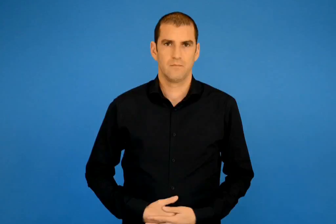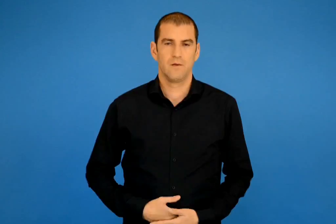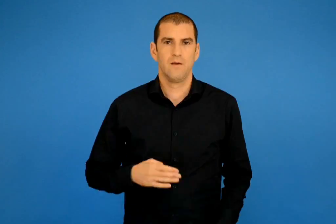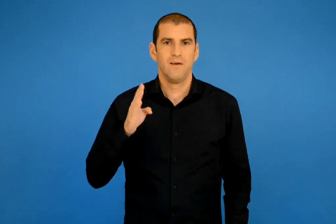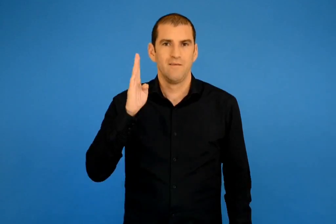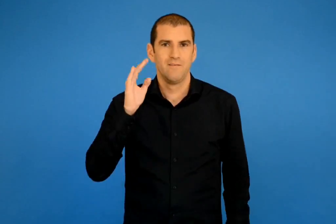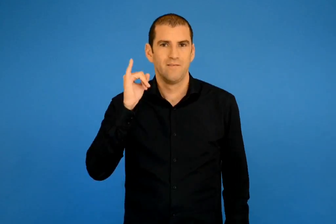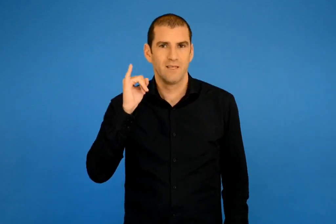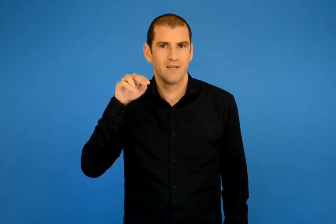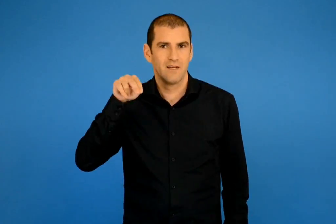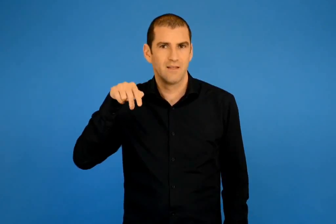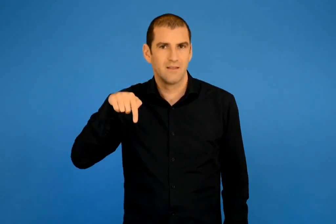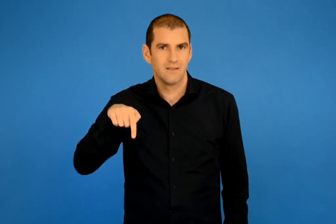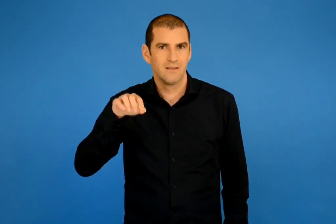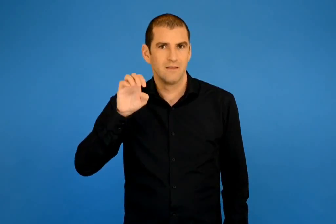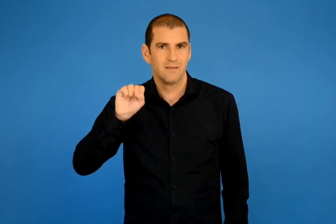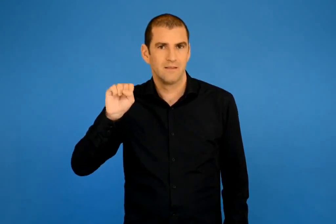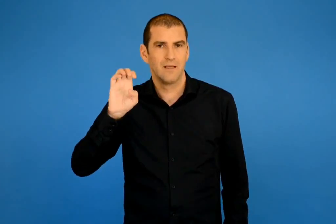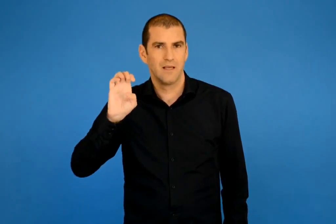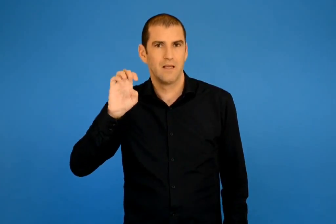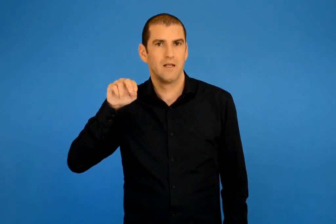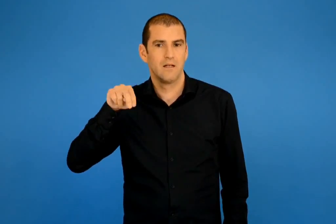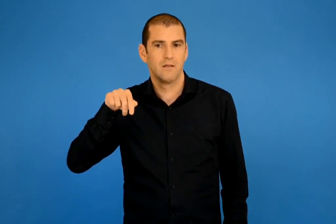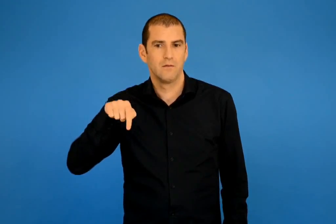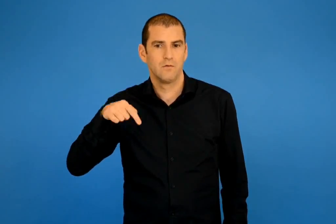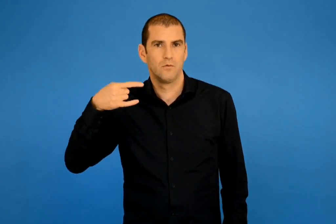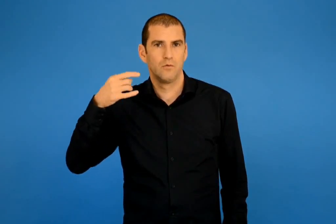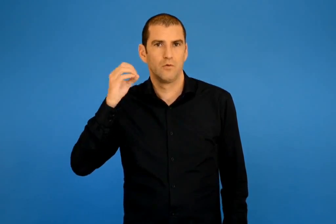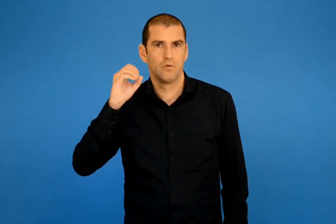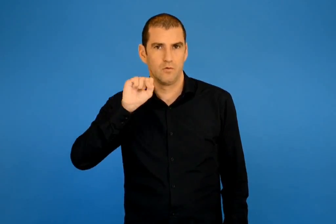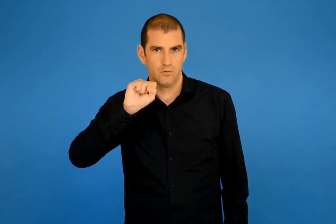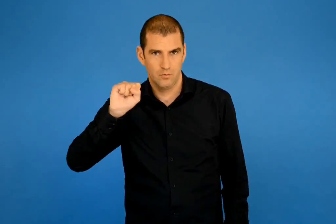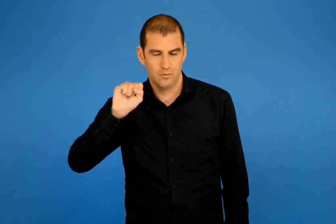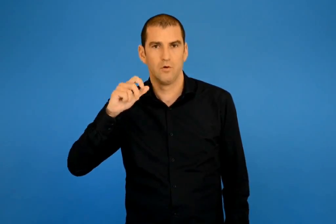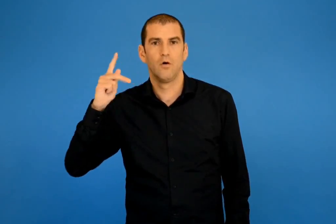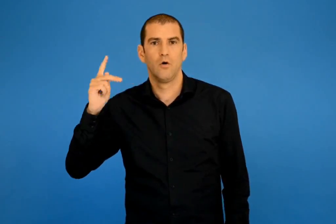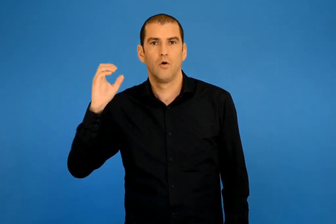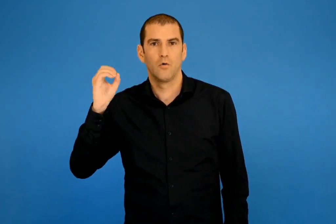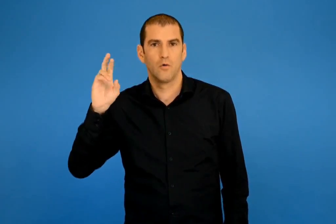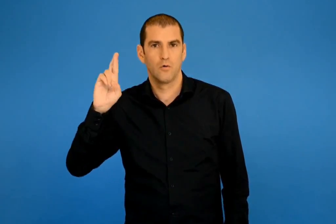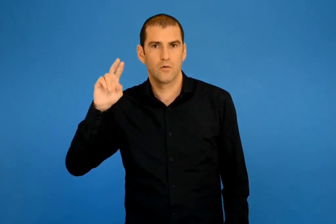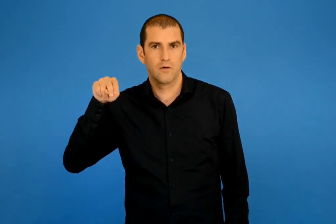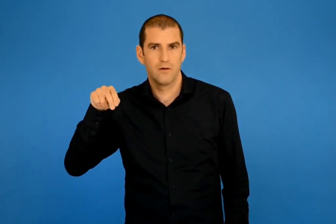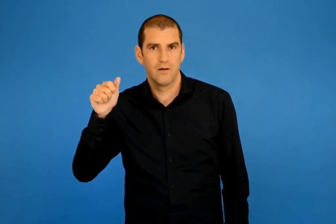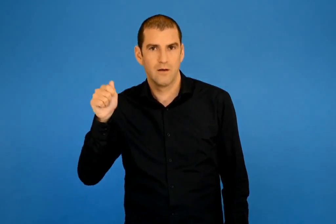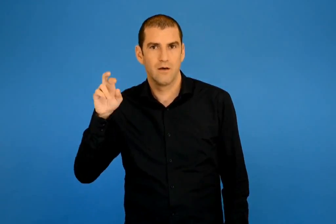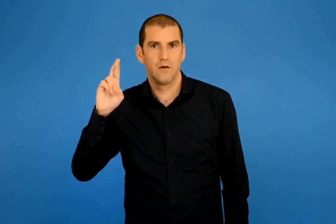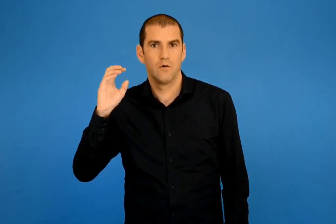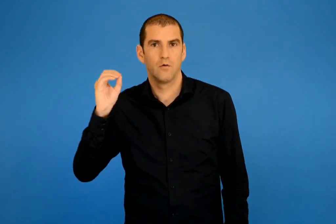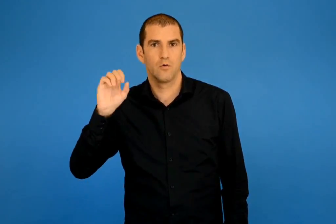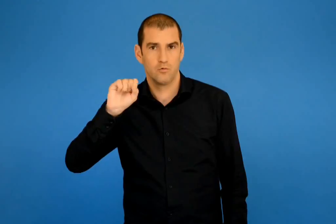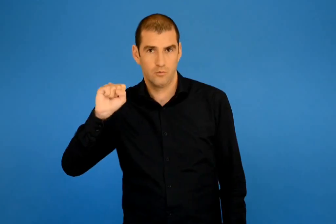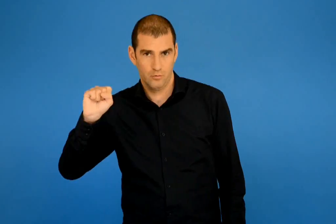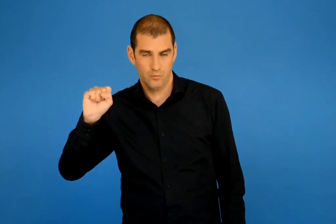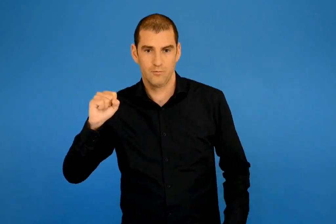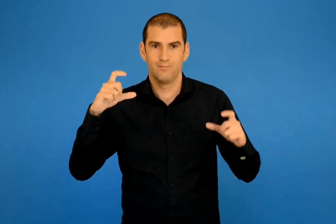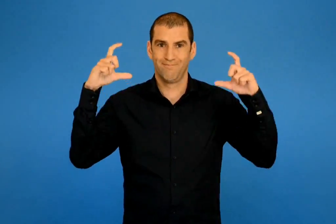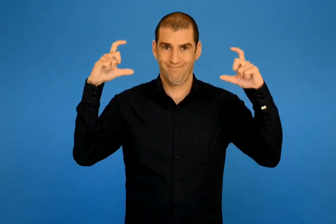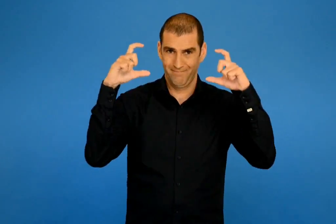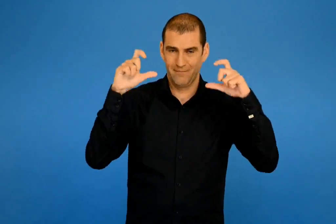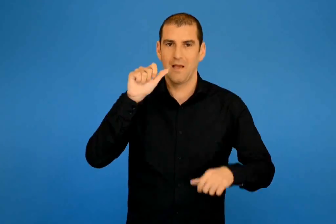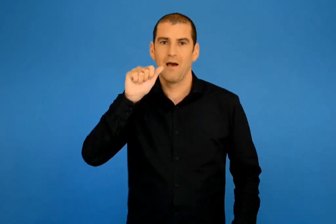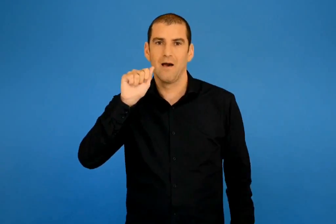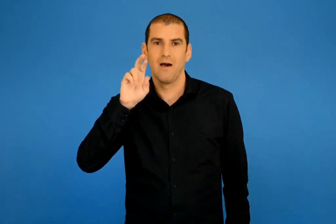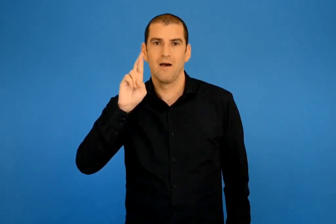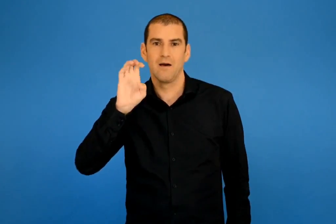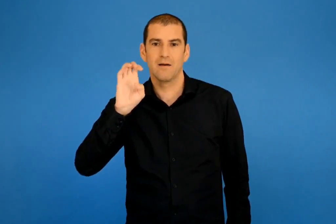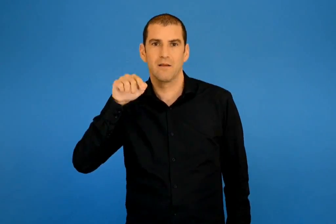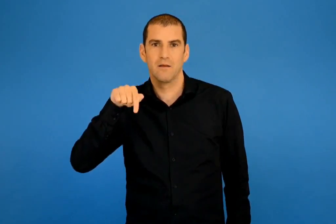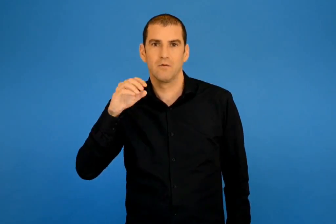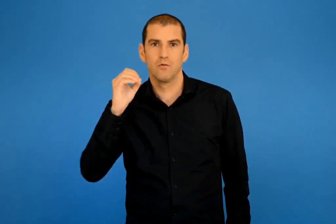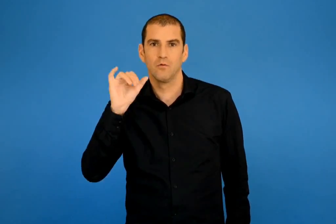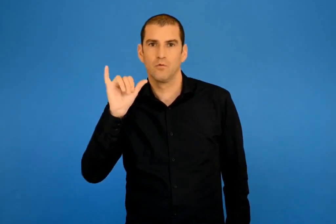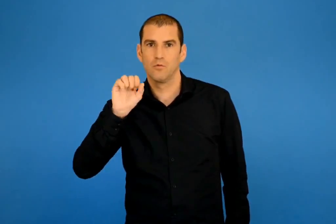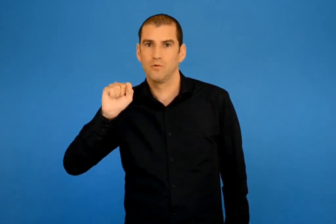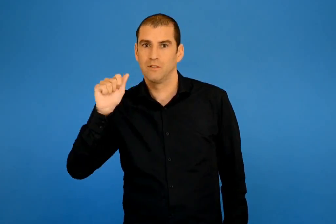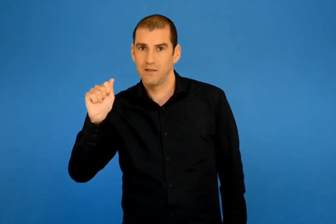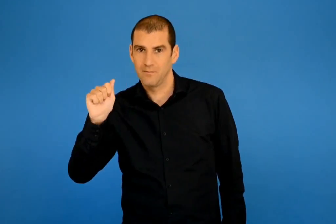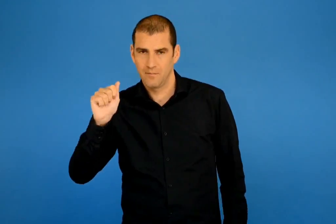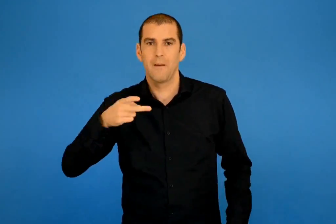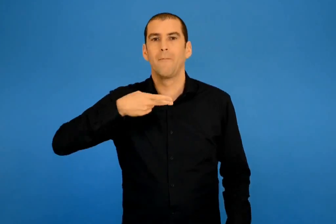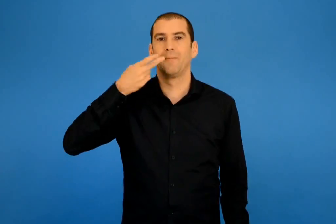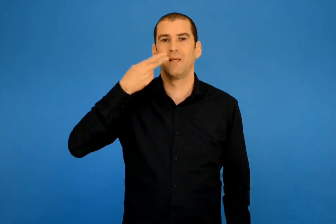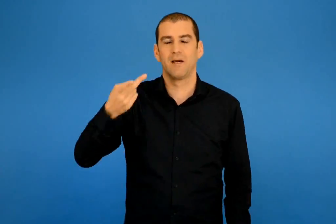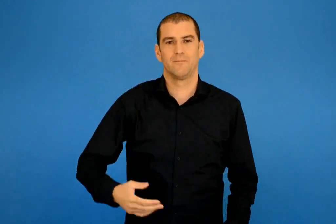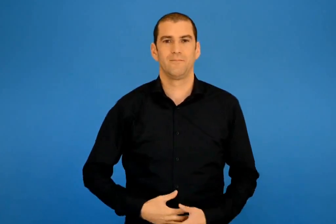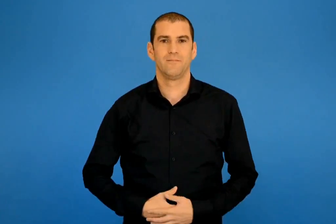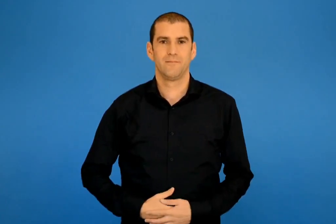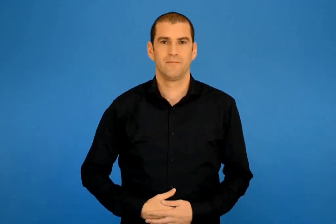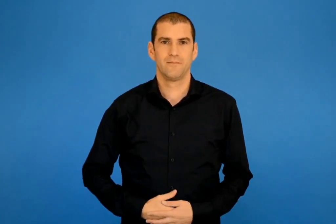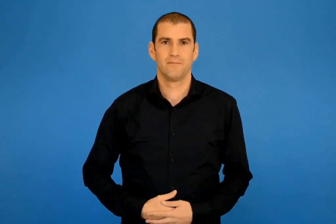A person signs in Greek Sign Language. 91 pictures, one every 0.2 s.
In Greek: βιτσέντζος κορνάρος η αρετούσα ποίημα
